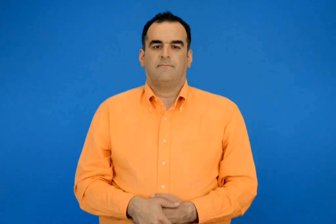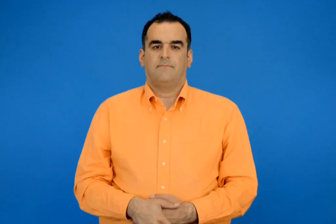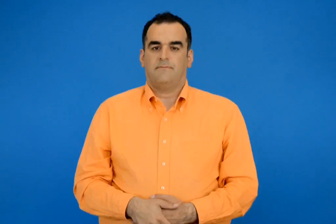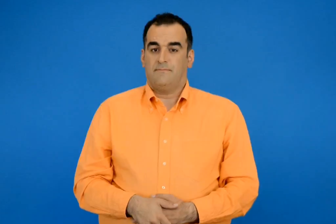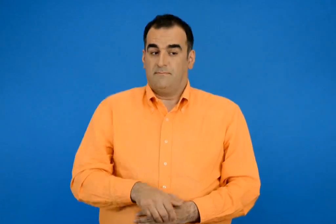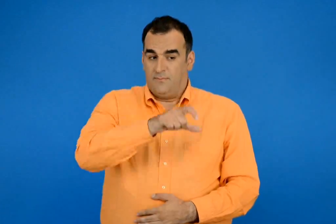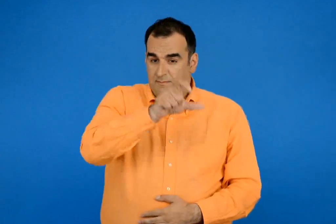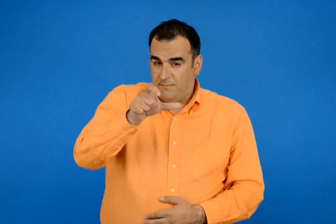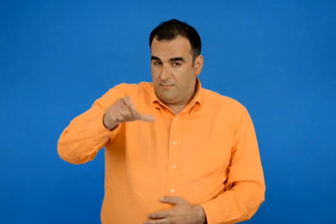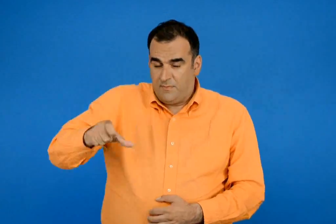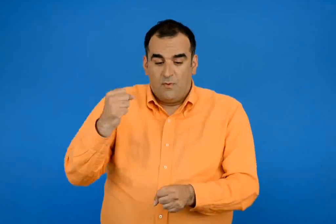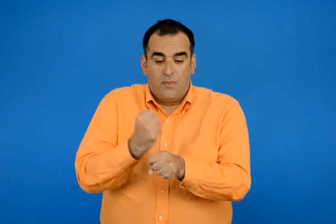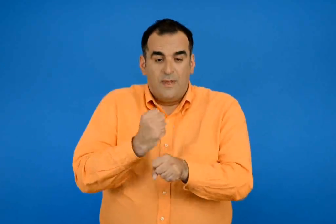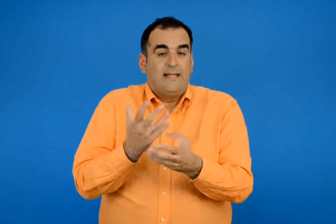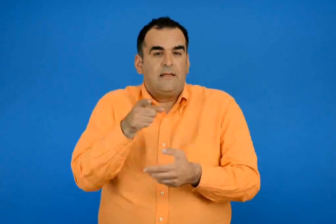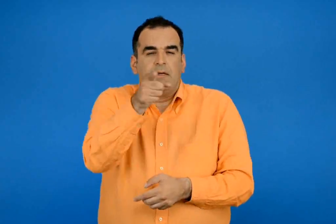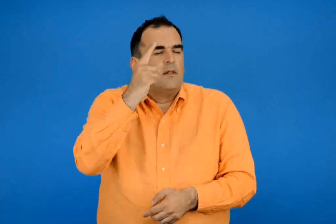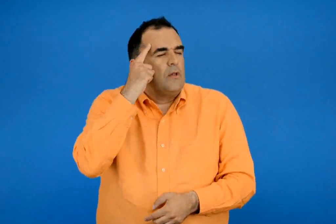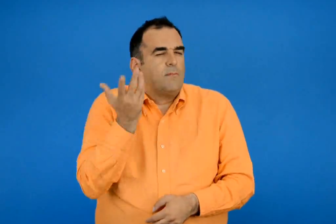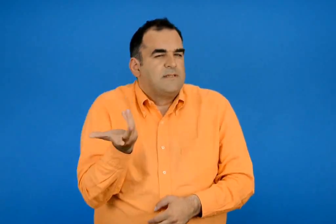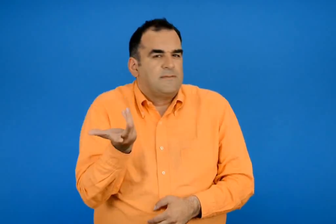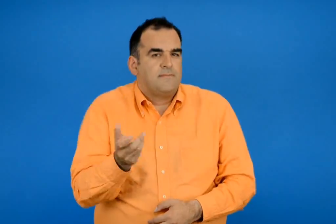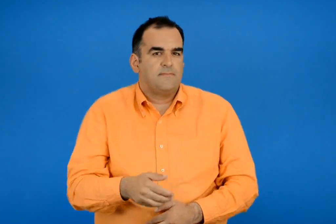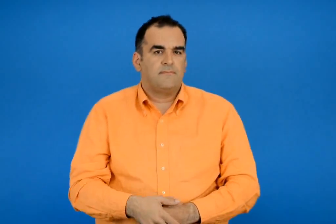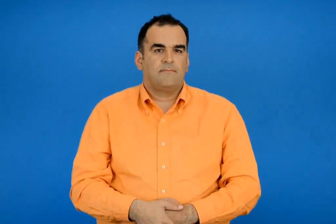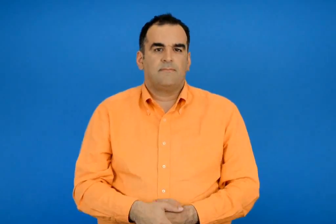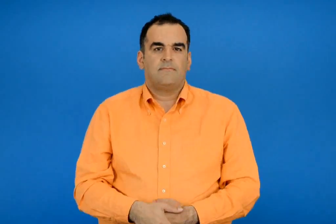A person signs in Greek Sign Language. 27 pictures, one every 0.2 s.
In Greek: τι νομίζεις ότι κάνει καθένας από αυτούς ;
